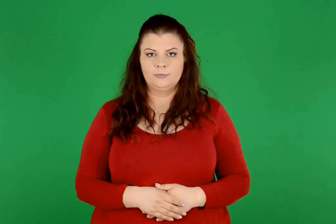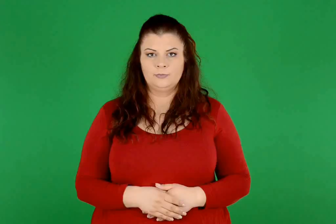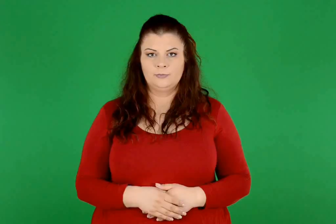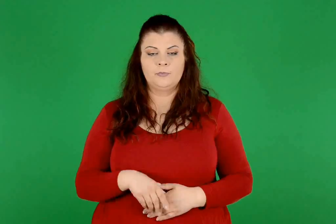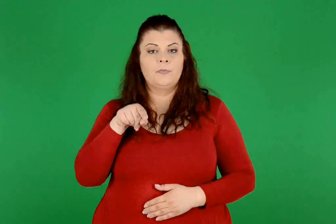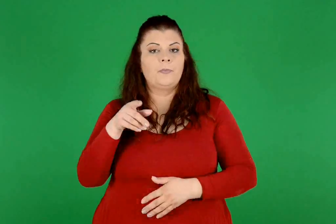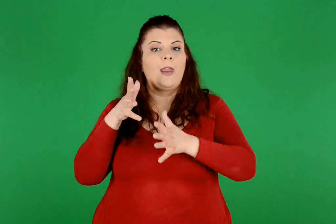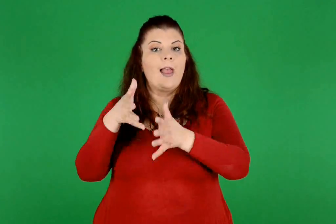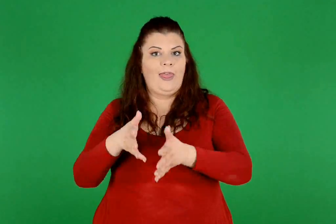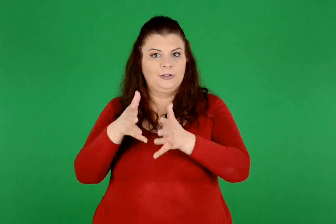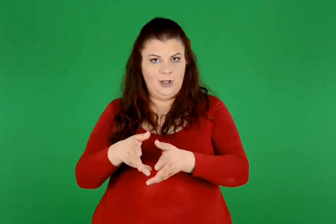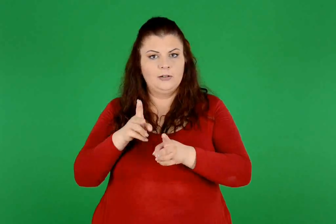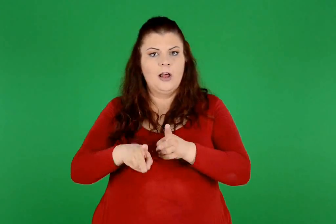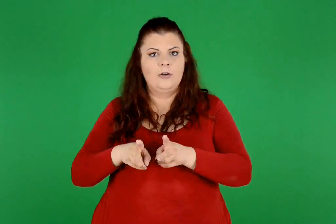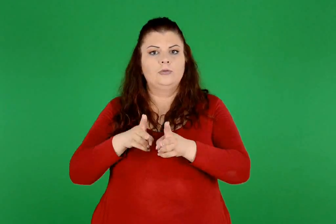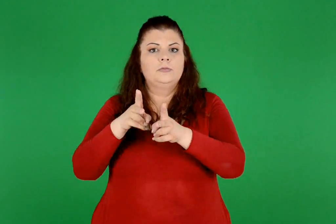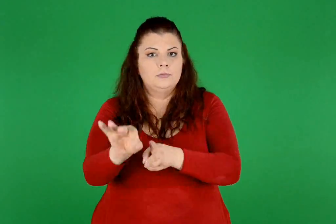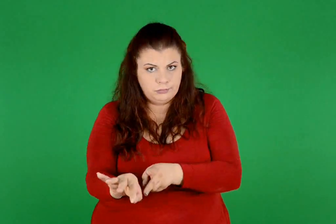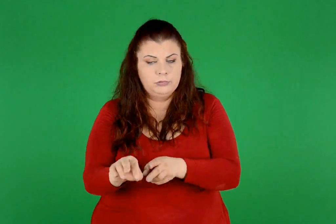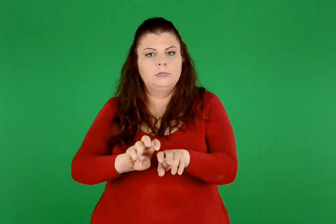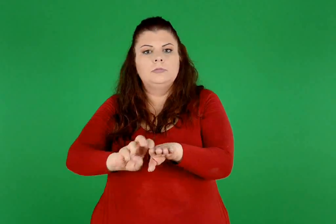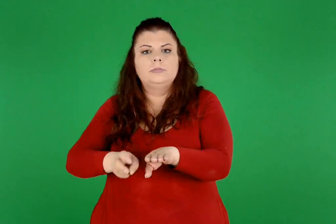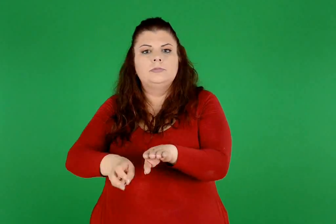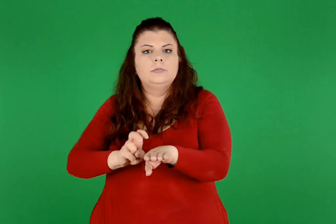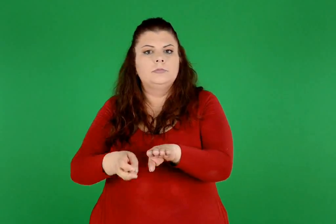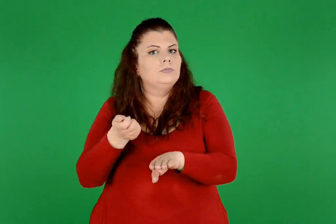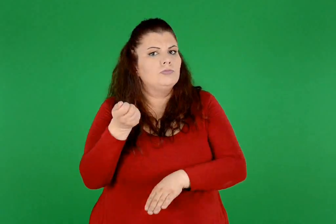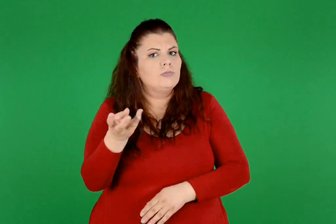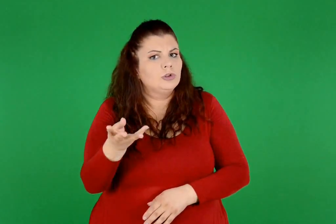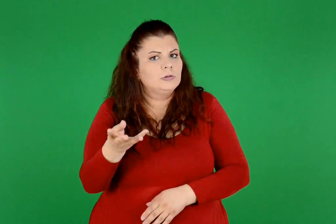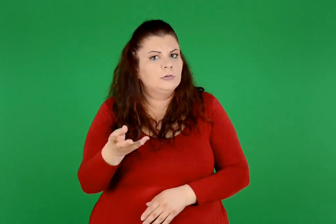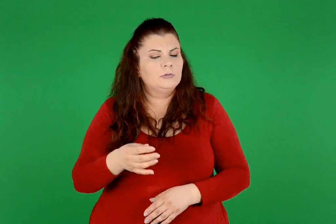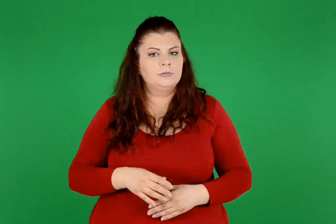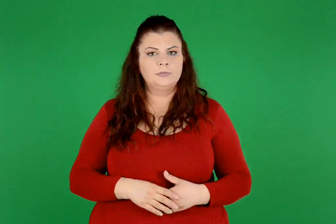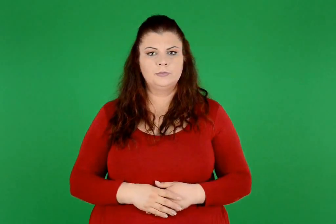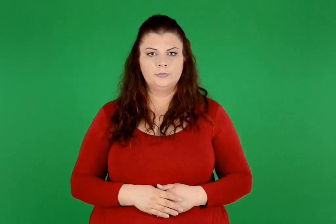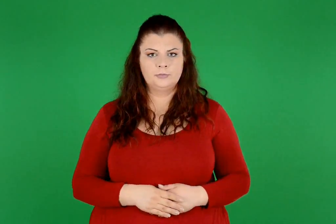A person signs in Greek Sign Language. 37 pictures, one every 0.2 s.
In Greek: πόσοι επιβάτες φτάνουν στην έδεσσα ;
